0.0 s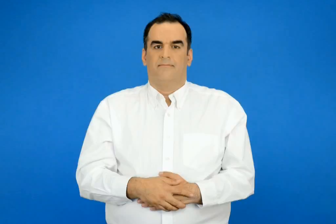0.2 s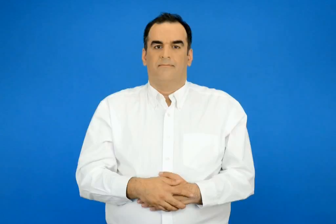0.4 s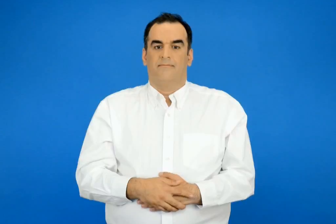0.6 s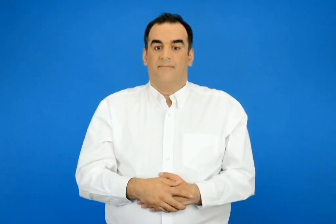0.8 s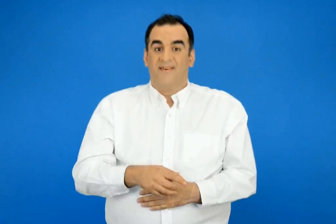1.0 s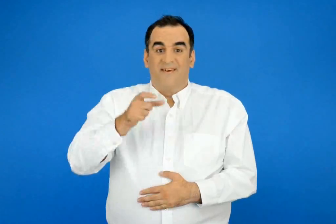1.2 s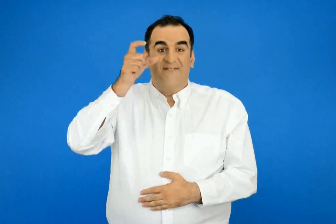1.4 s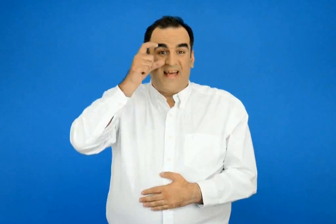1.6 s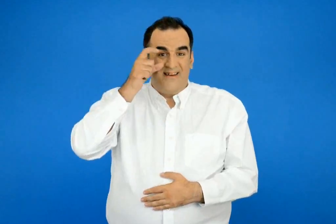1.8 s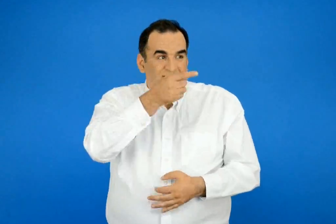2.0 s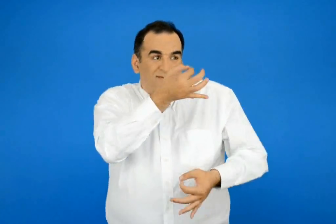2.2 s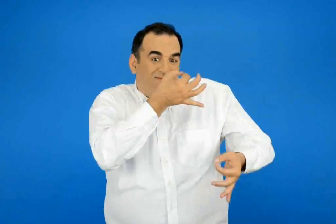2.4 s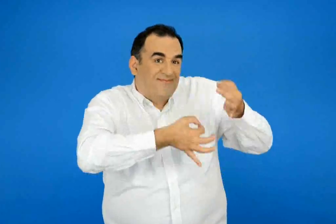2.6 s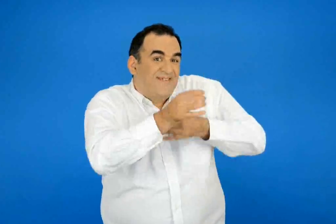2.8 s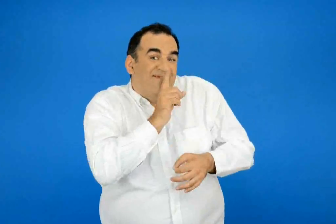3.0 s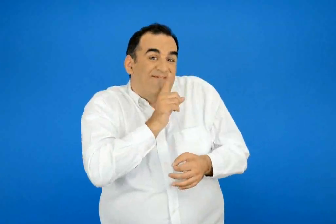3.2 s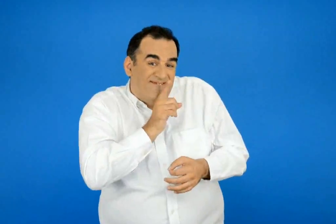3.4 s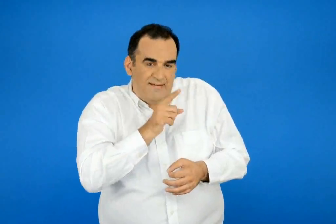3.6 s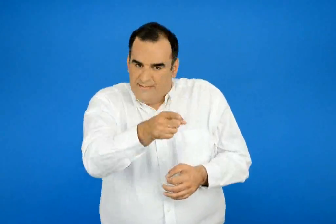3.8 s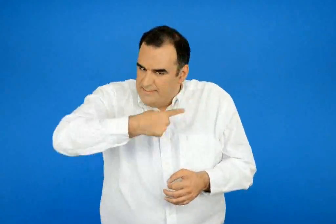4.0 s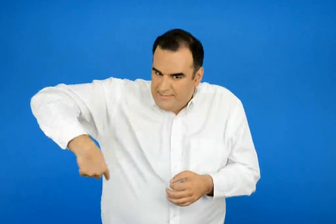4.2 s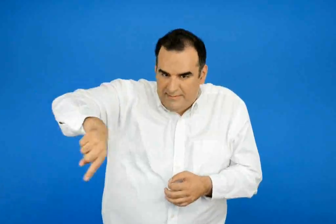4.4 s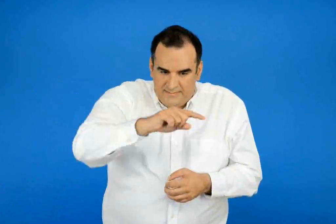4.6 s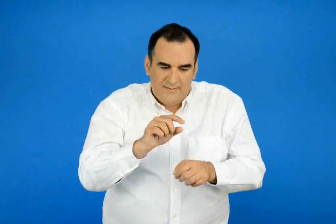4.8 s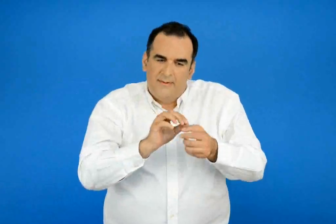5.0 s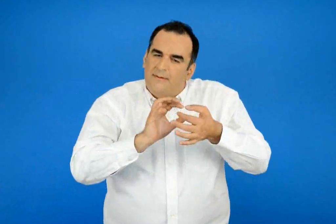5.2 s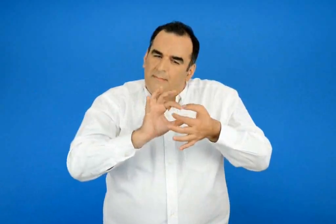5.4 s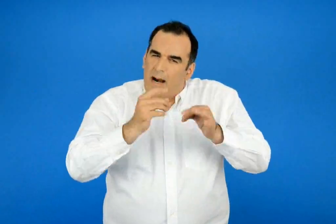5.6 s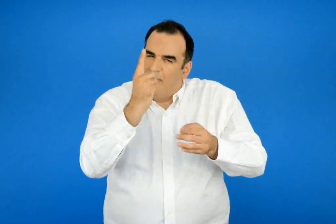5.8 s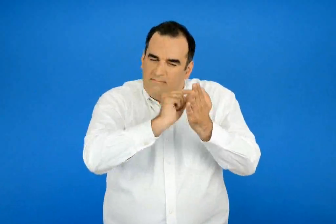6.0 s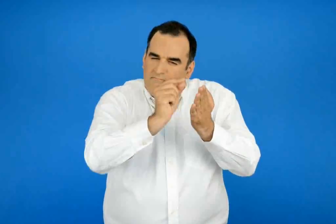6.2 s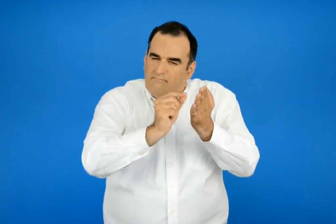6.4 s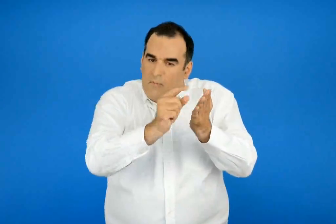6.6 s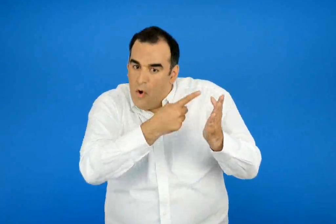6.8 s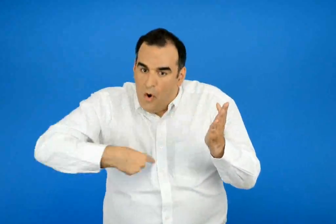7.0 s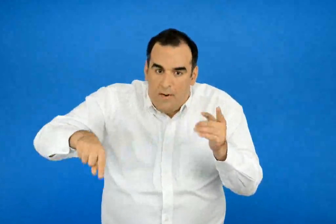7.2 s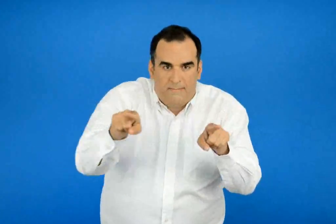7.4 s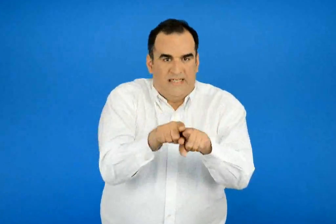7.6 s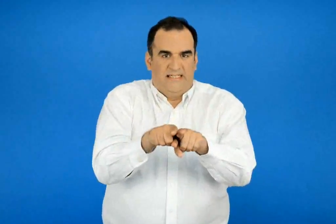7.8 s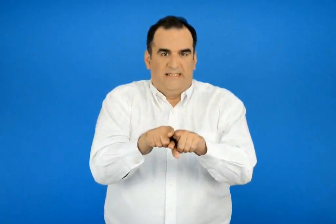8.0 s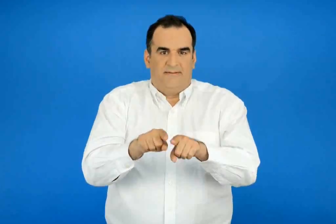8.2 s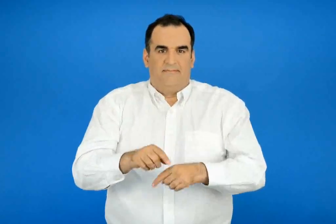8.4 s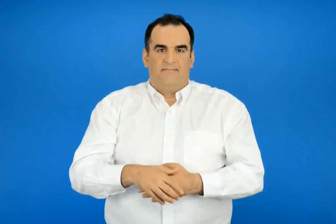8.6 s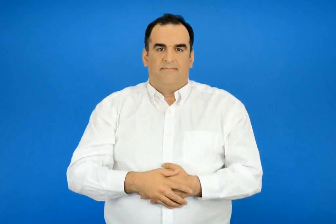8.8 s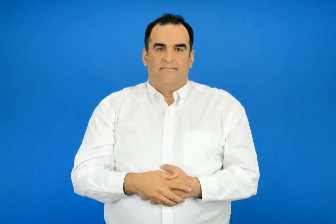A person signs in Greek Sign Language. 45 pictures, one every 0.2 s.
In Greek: ας φτιάξουμε όλοι μαζί στην τάξη ένα παραμύθι όπως μας συμβουλεύει η βάγια
